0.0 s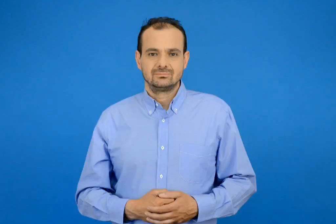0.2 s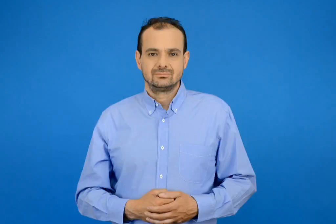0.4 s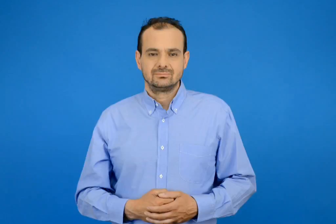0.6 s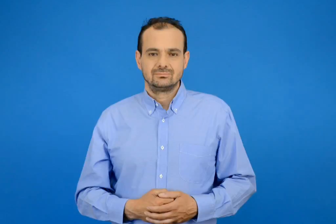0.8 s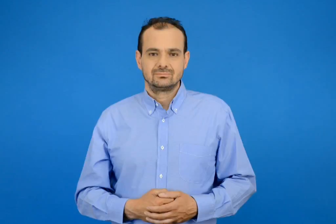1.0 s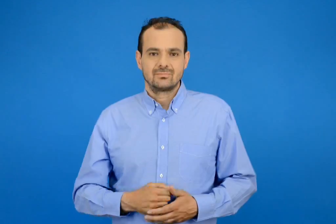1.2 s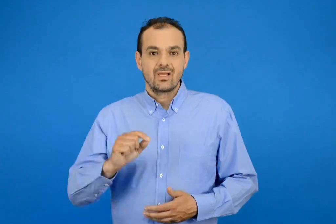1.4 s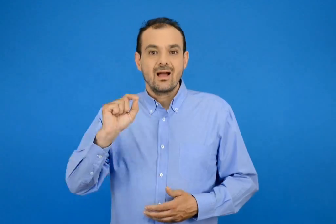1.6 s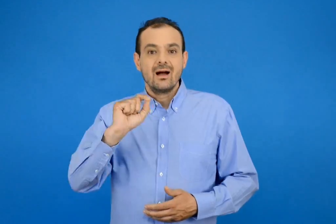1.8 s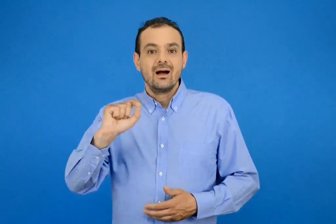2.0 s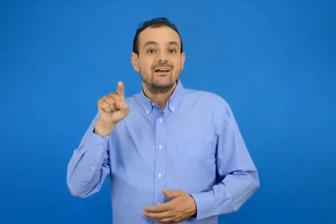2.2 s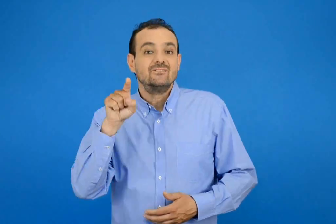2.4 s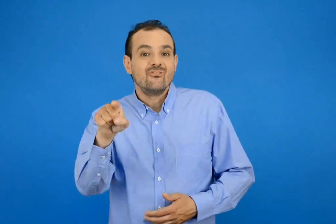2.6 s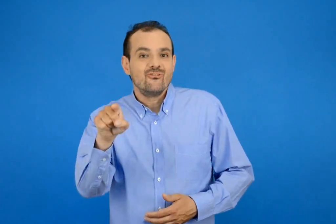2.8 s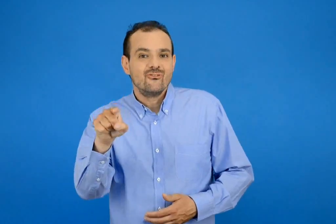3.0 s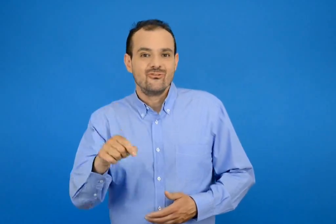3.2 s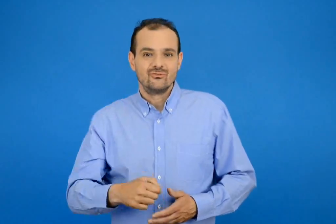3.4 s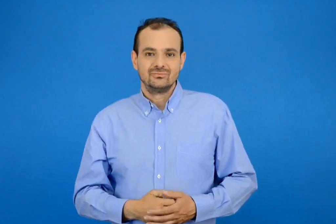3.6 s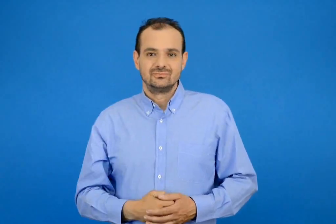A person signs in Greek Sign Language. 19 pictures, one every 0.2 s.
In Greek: στο γραφείο
